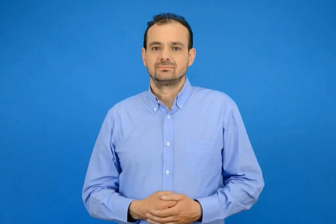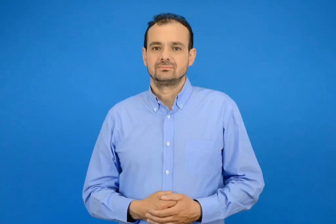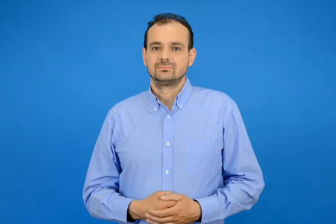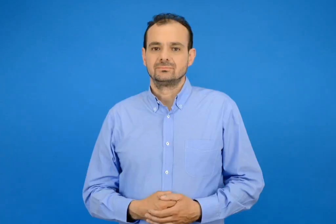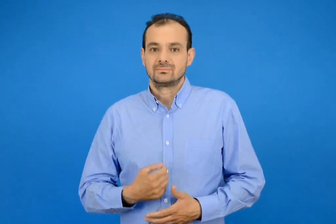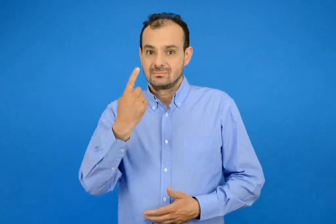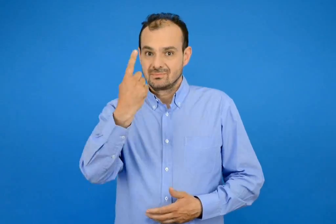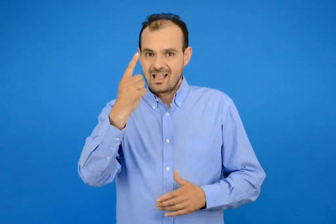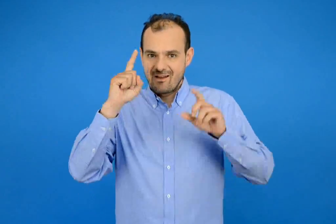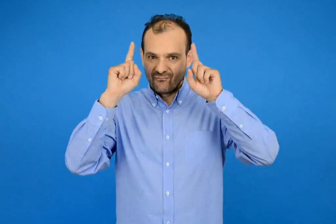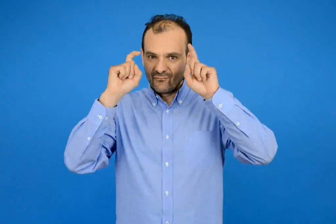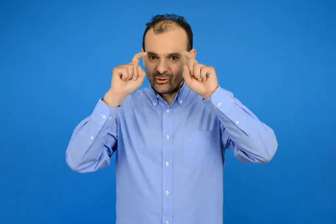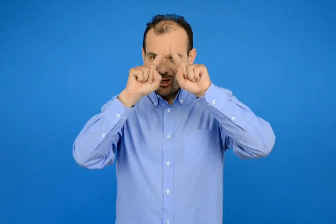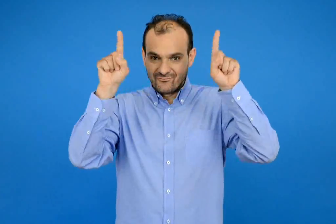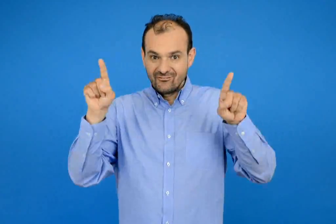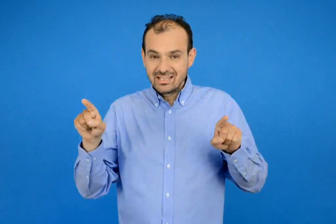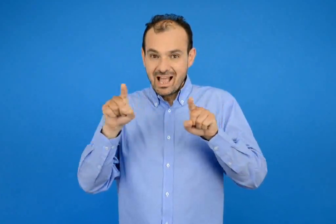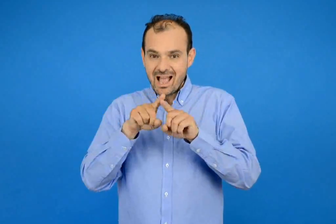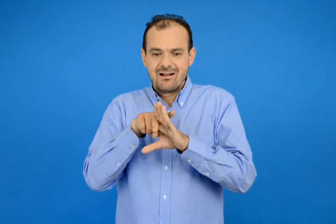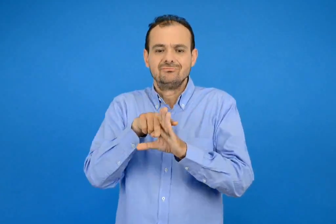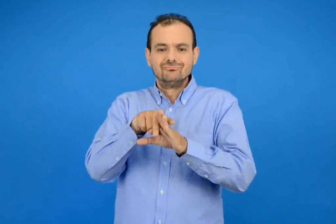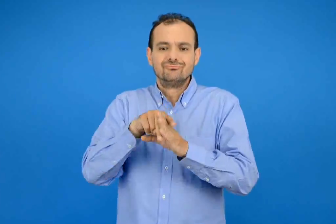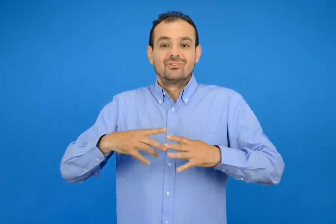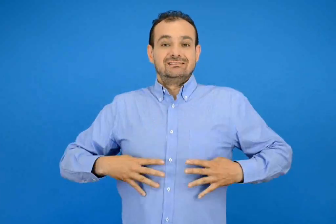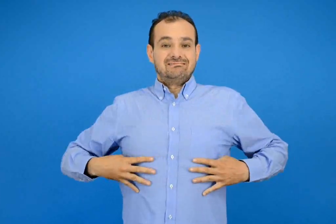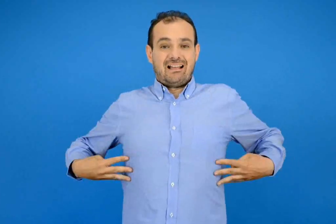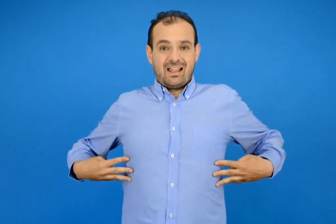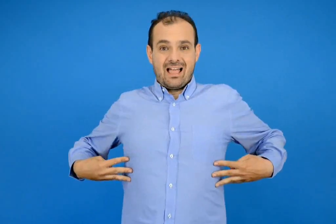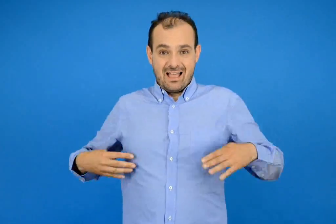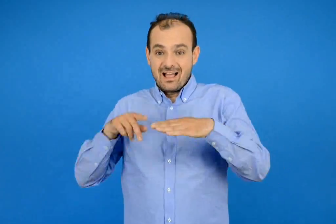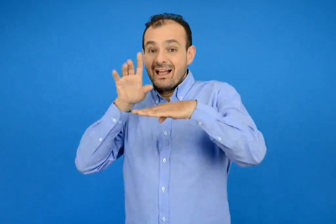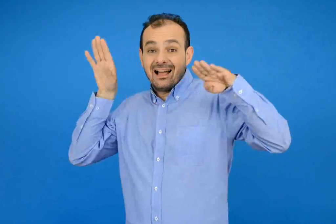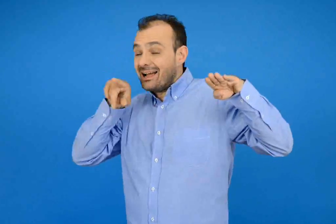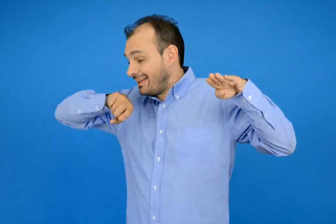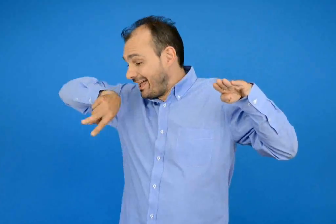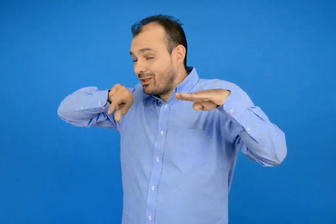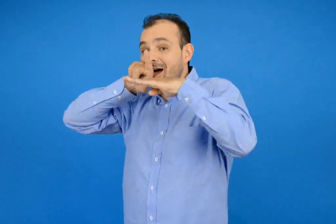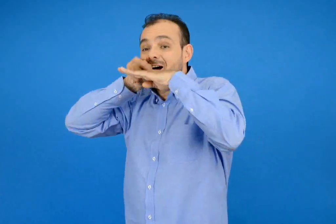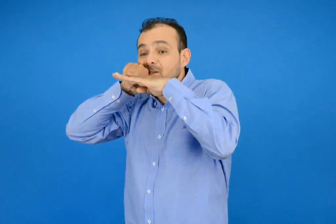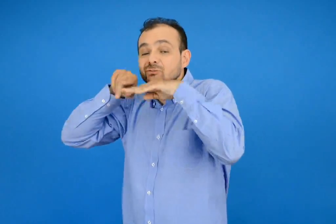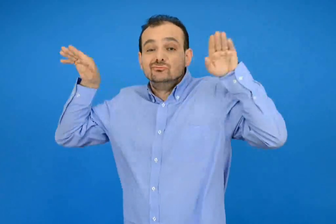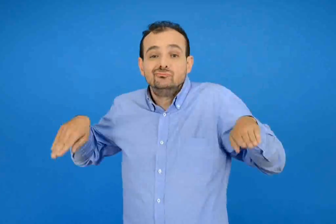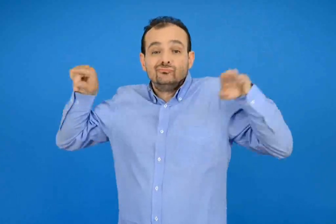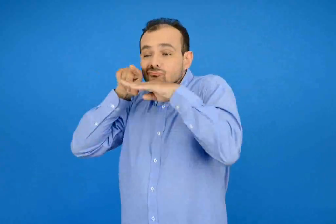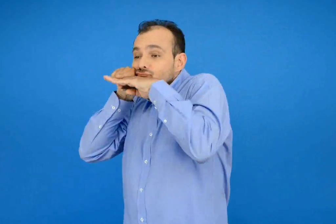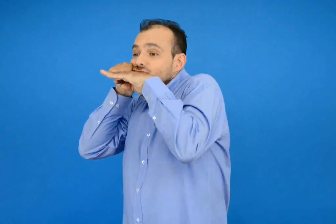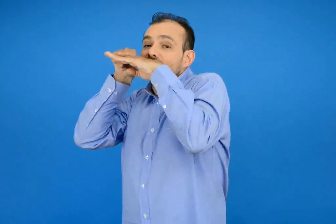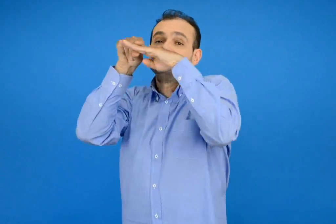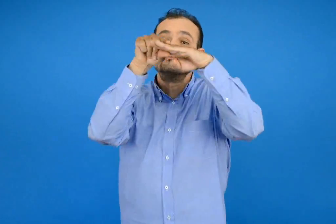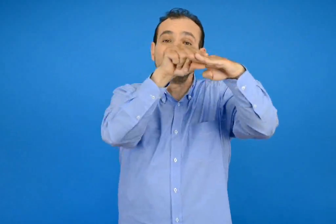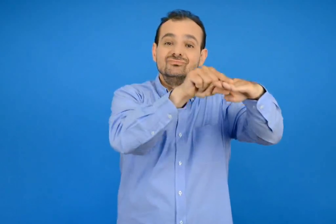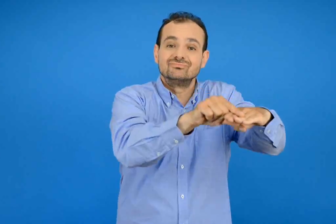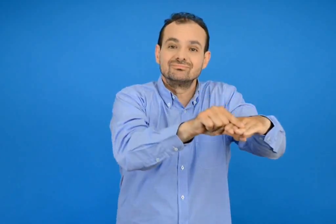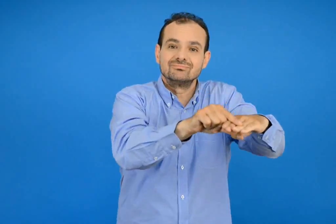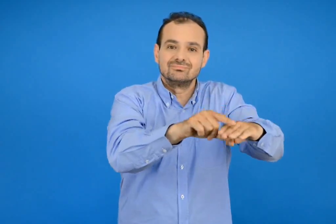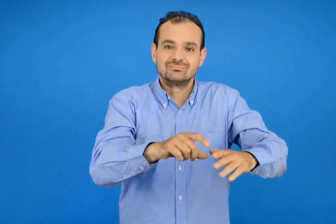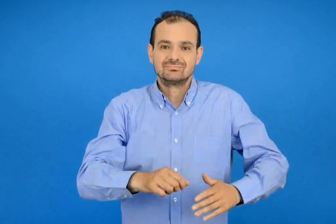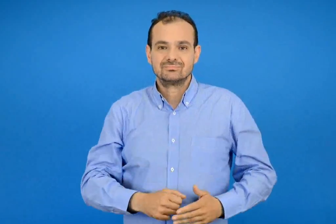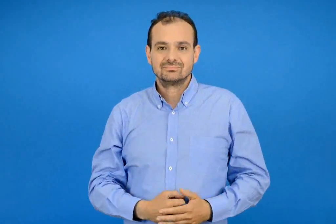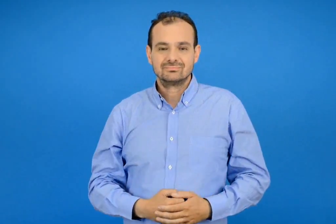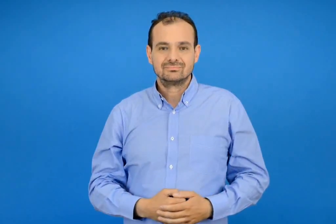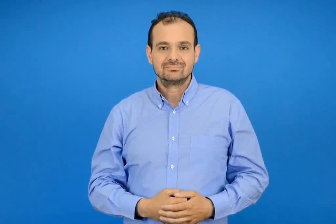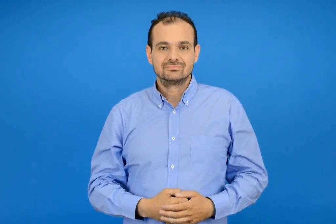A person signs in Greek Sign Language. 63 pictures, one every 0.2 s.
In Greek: το χελιδόνι έφερε μαζί του μια φωτογραφία της ζέβρας
